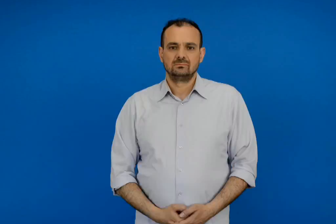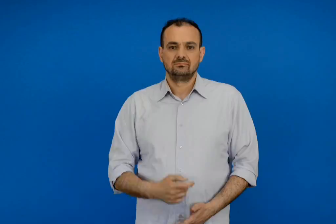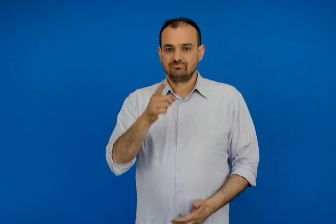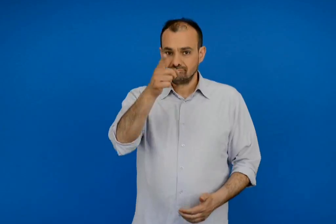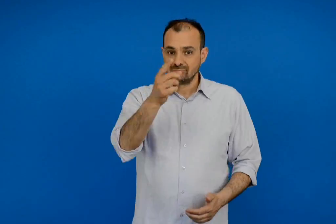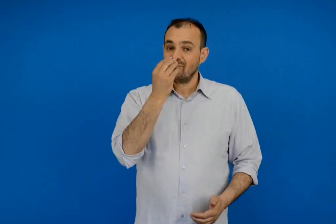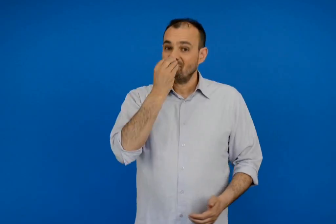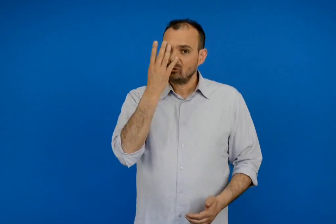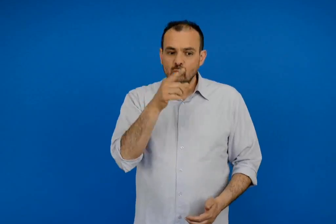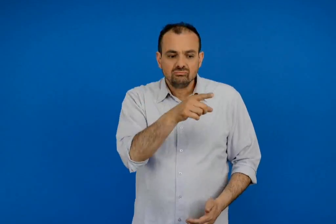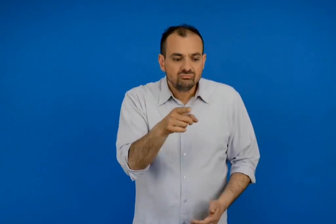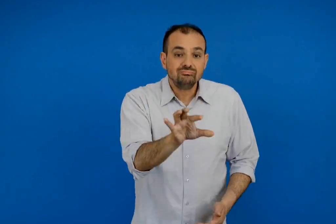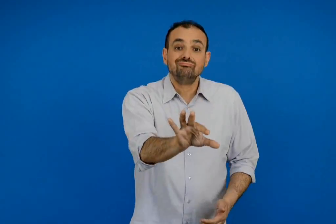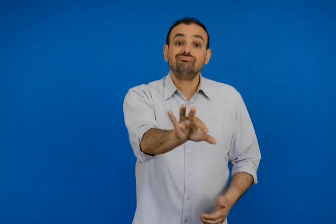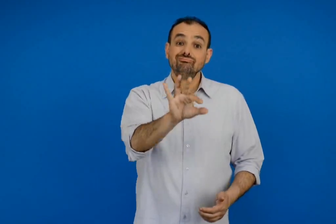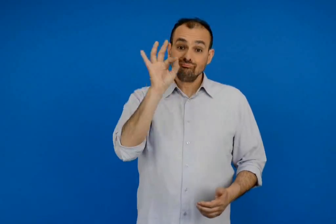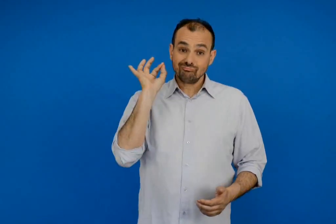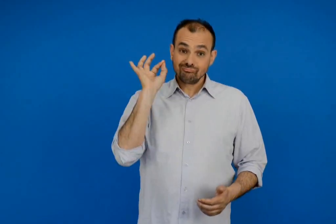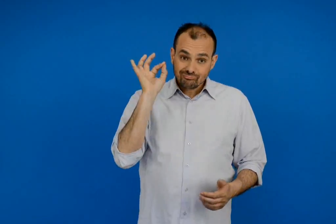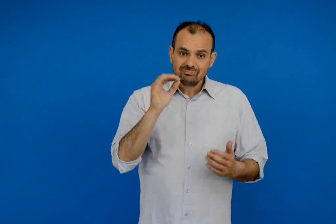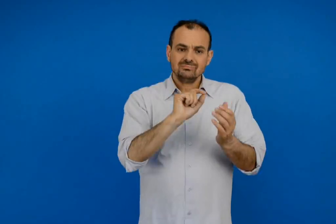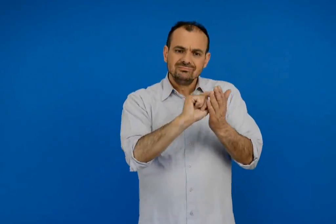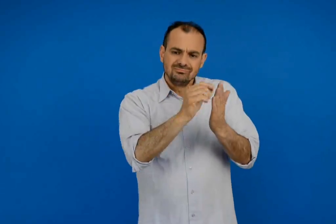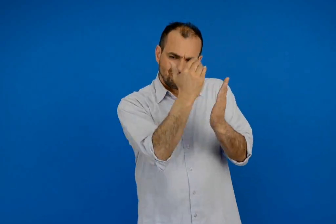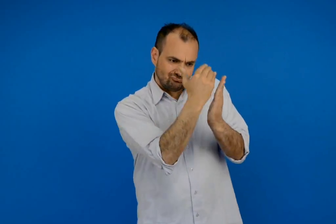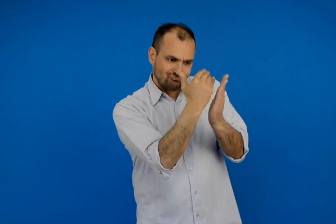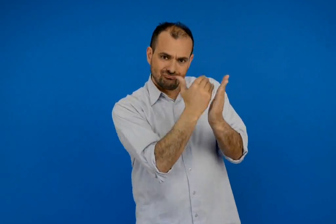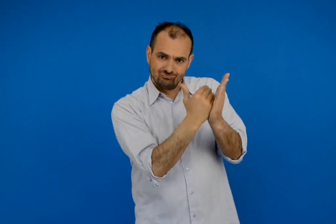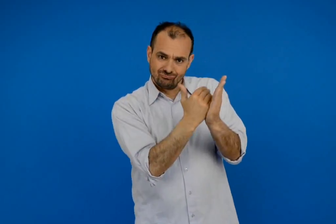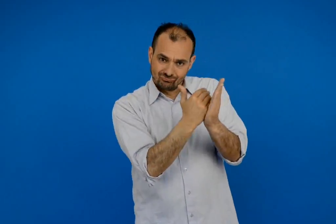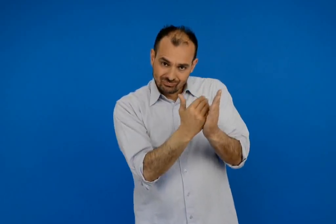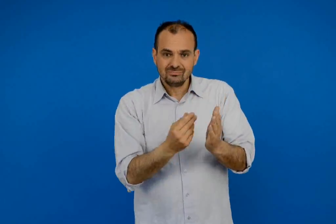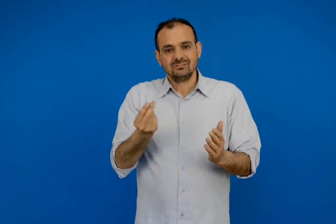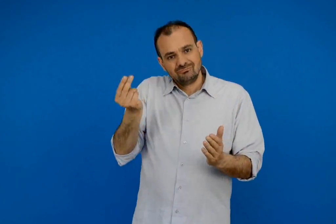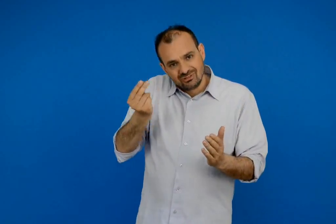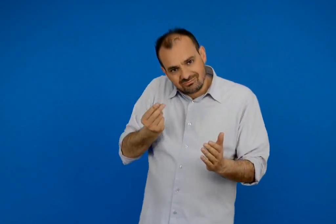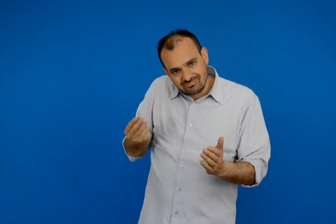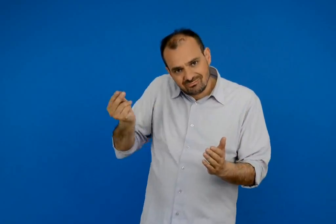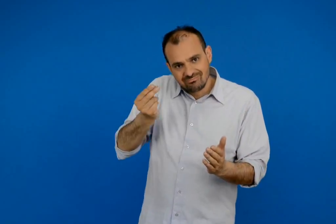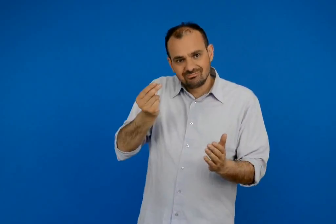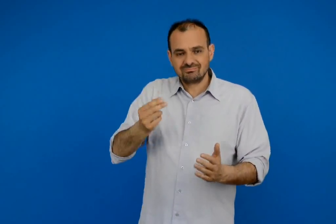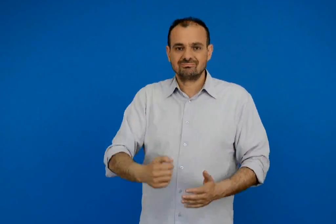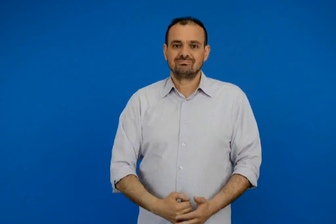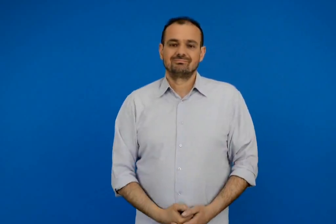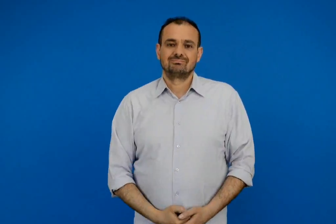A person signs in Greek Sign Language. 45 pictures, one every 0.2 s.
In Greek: διάλεξε εάν φυτό συμπλήρωσε την ταυτότητα του και ζωγράφισε το
